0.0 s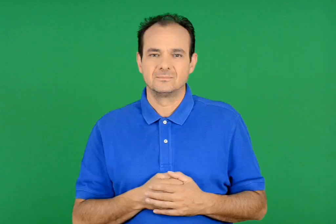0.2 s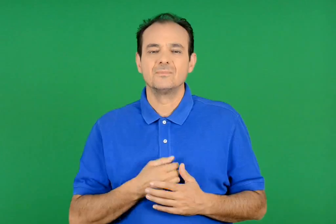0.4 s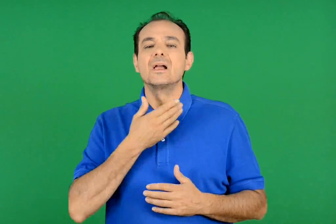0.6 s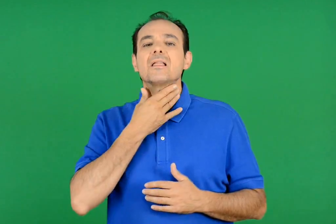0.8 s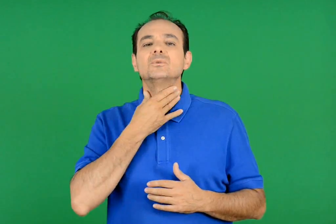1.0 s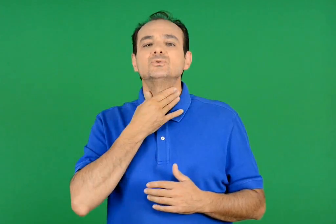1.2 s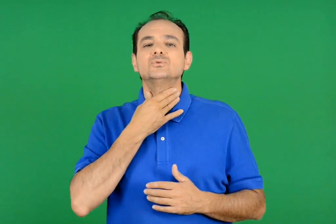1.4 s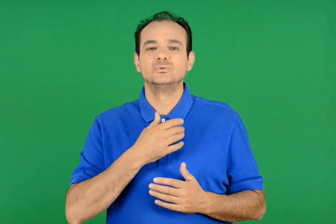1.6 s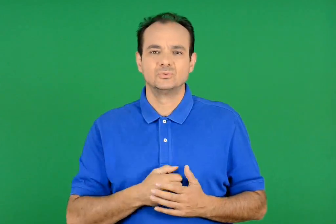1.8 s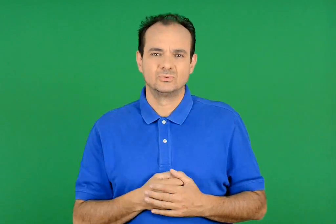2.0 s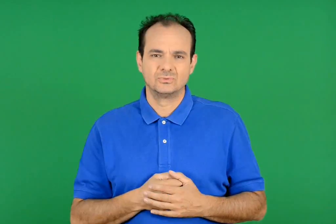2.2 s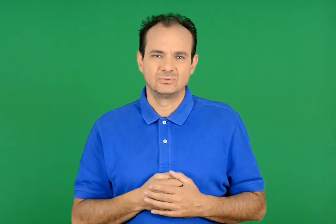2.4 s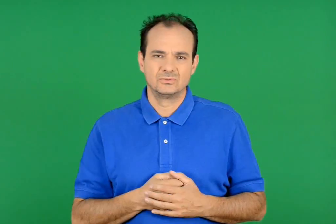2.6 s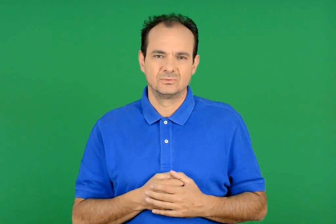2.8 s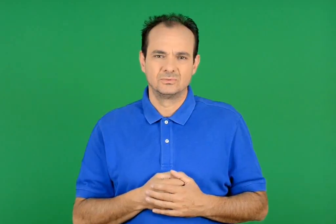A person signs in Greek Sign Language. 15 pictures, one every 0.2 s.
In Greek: λαιμός
